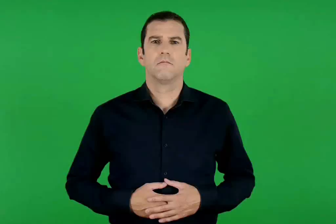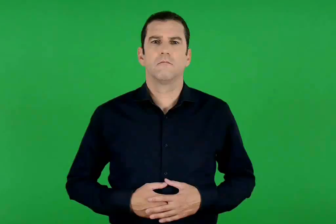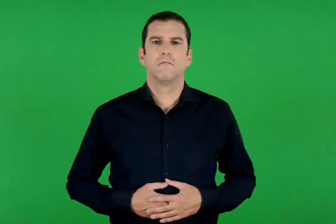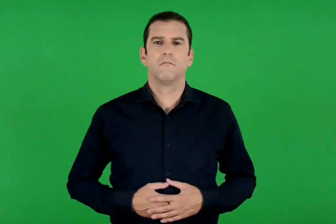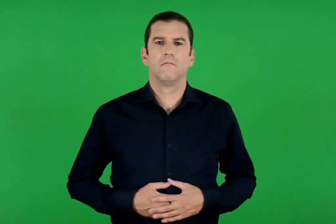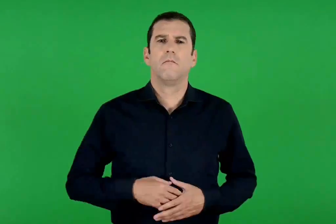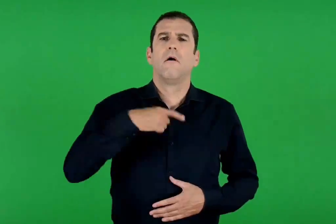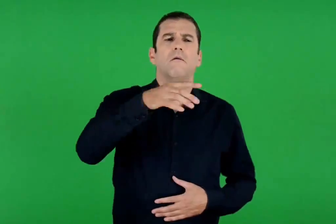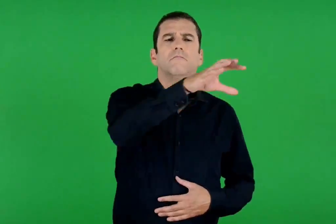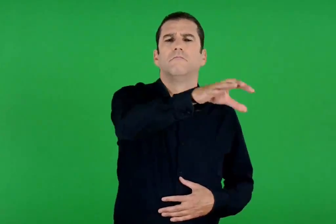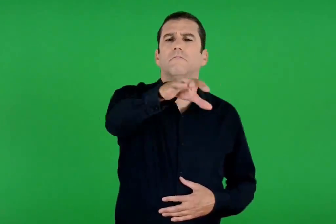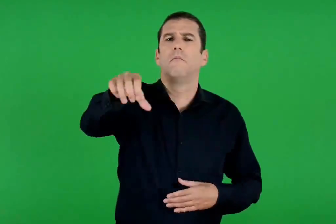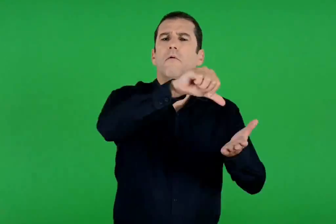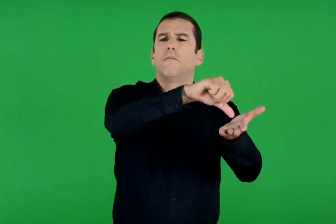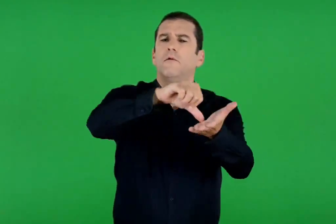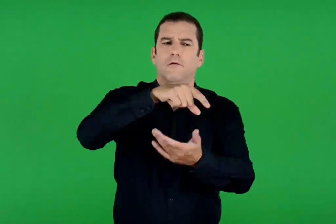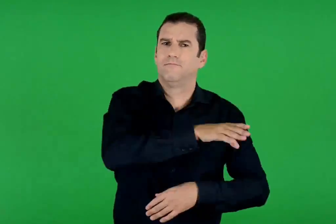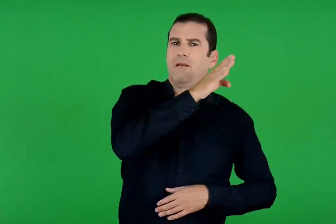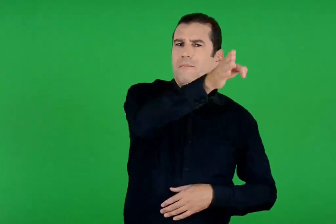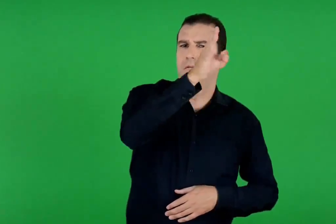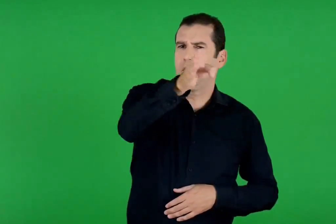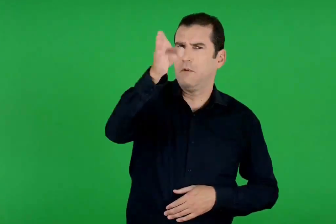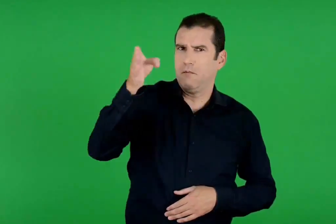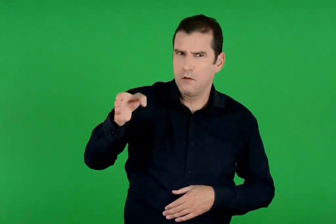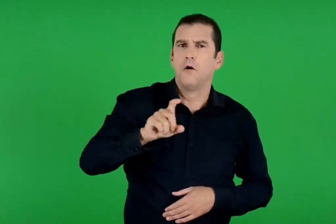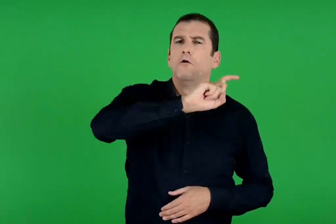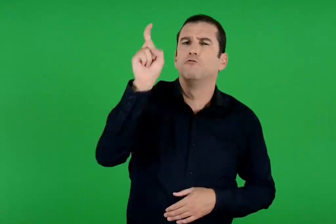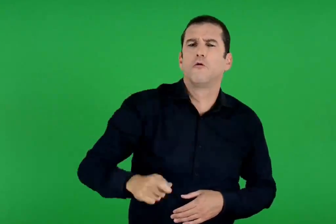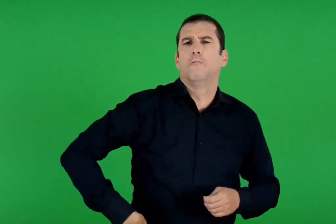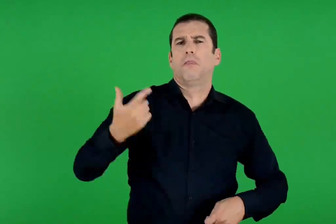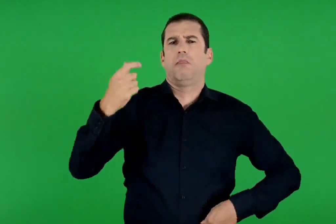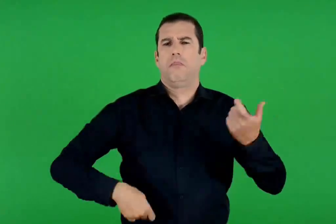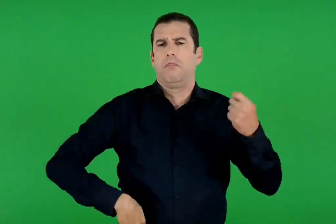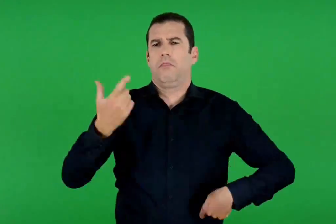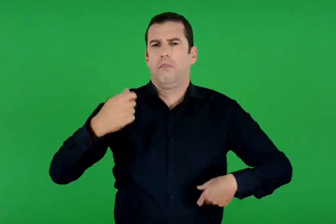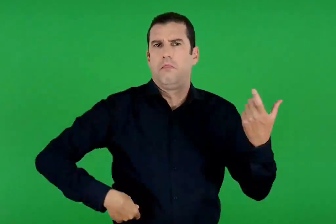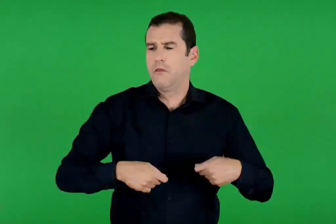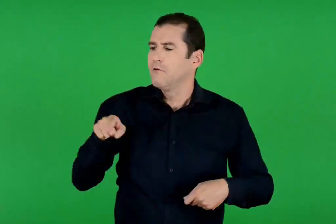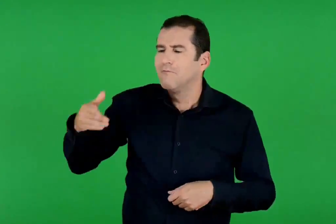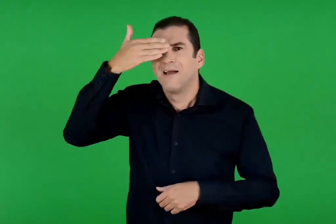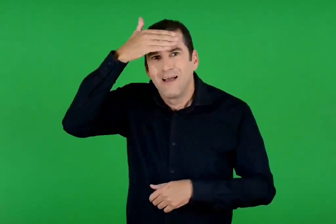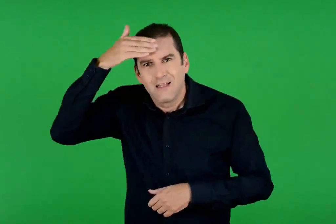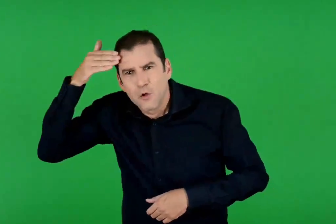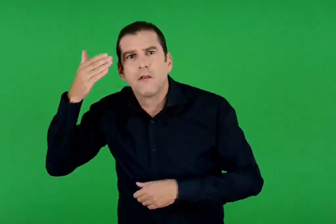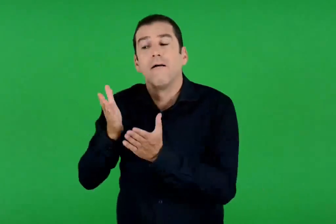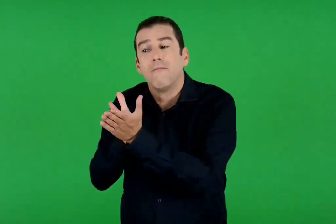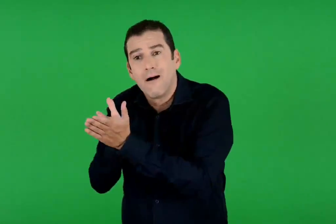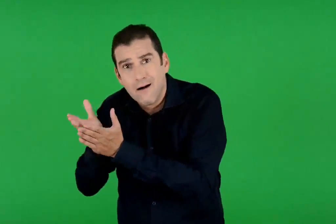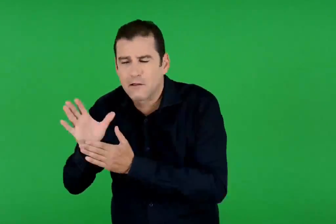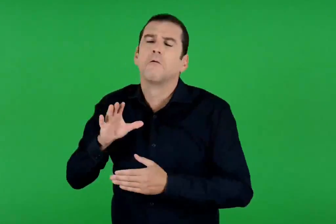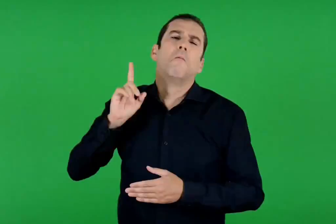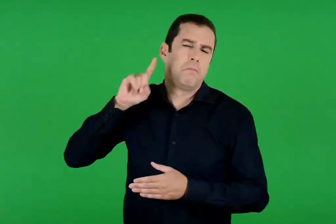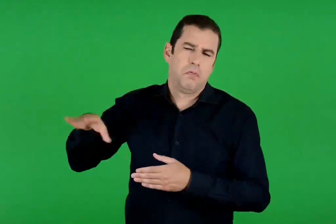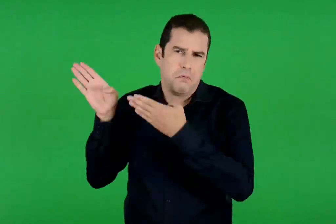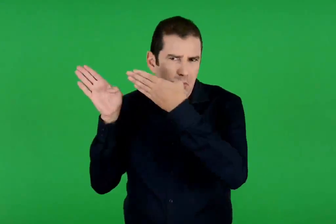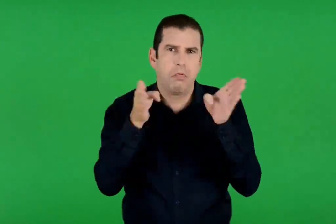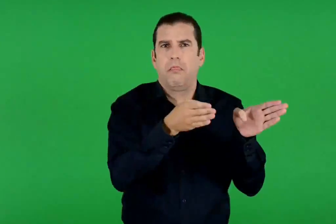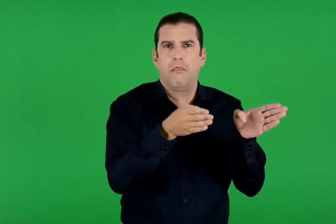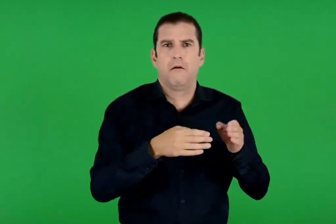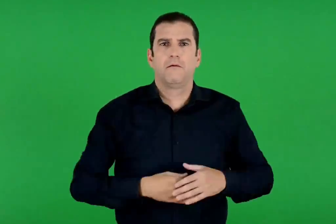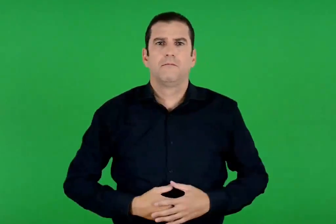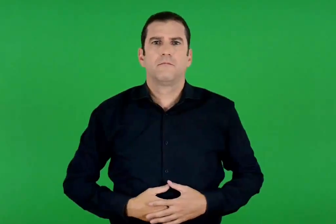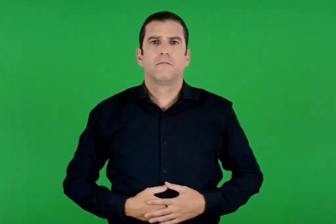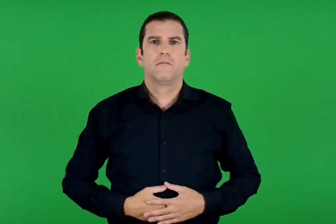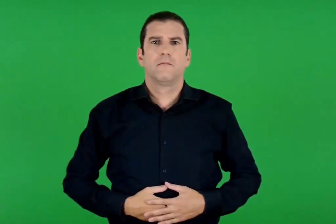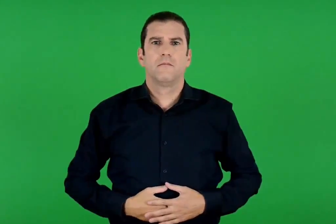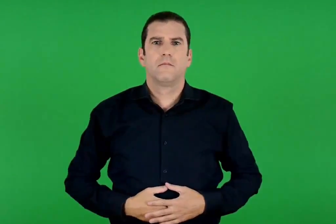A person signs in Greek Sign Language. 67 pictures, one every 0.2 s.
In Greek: στις πολιτείες που πήγε έζησε σπάταλα και παρασύρθηκε μακριά από κάθε τιμιότητα και αρετή
